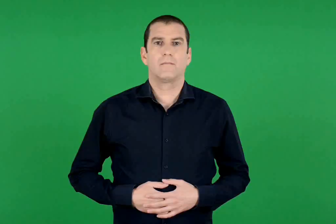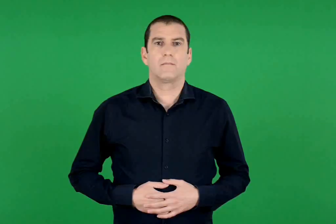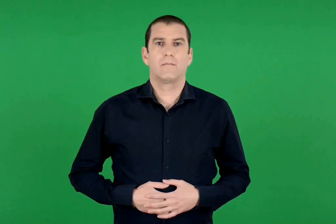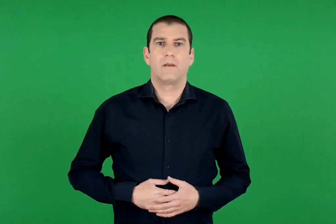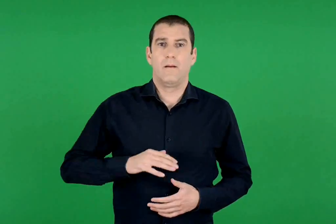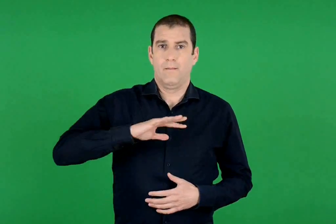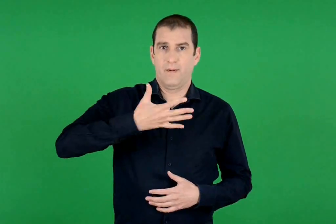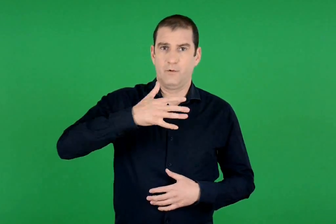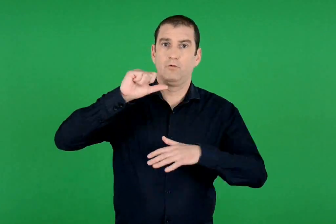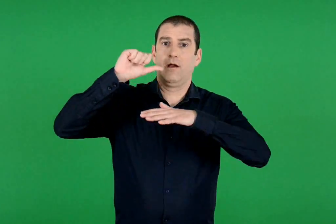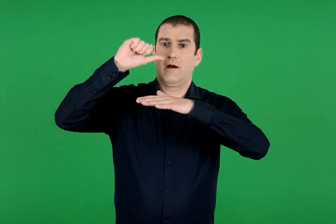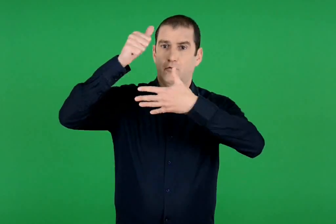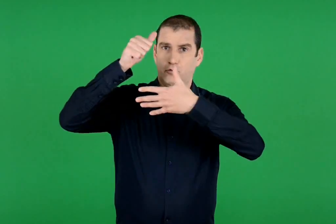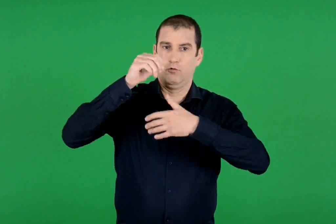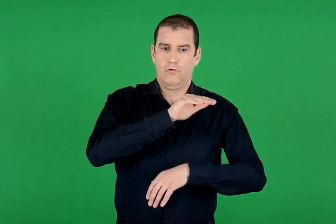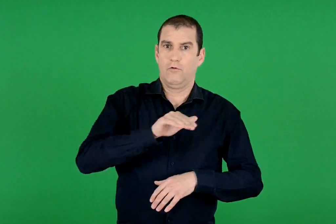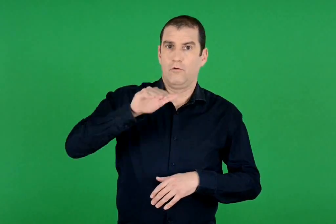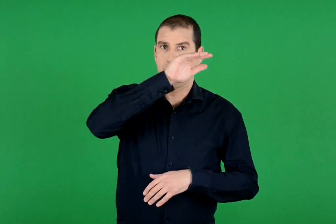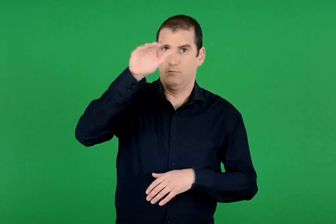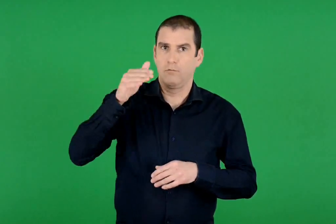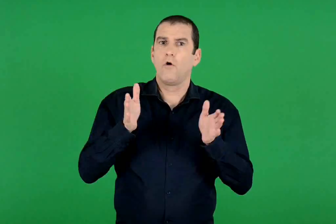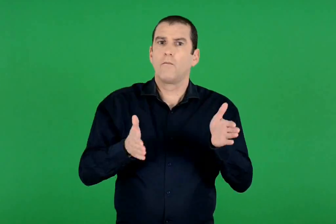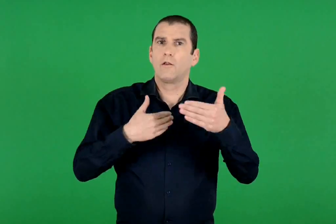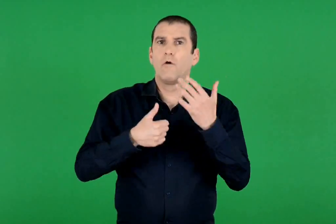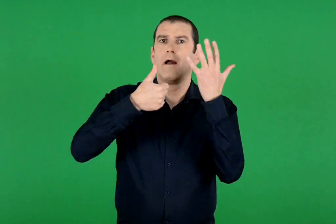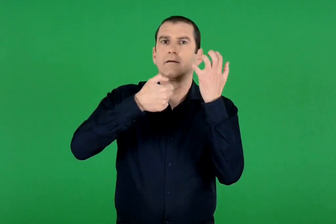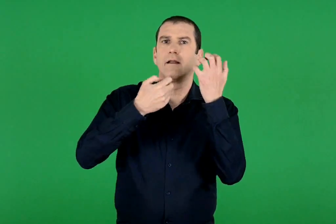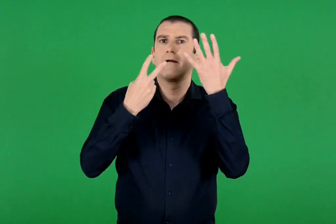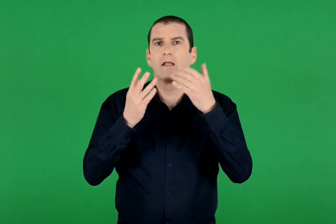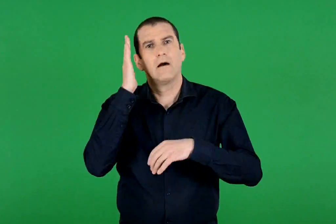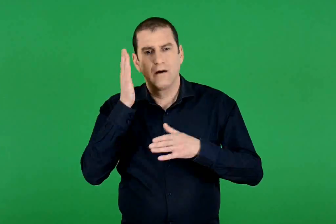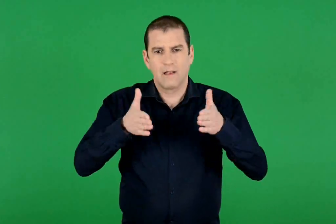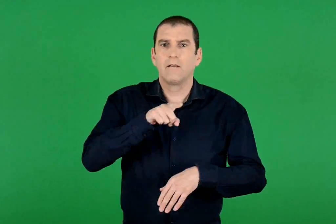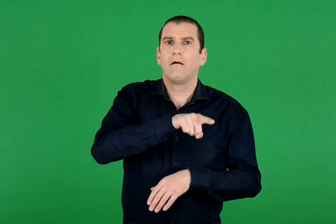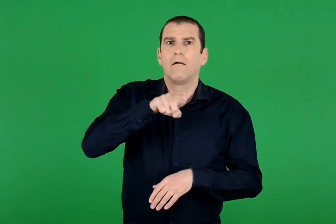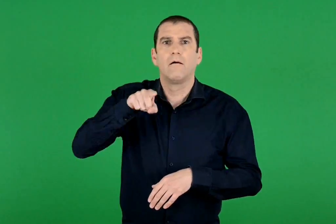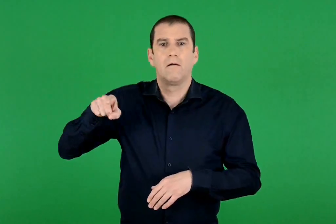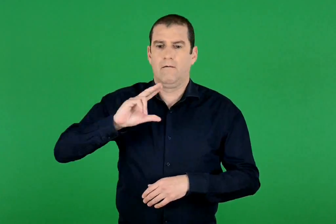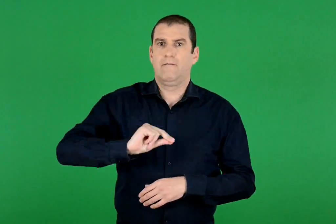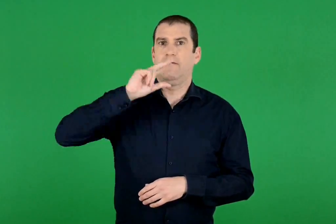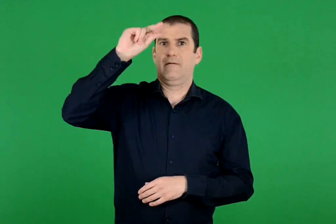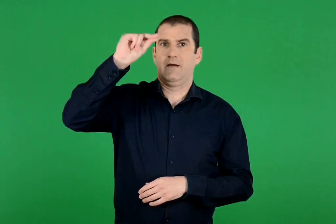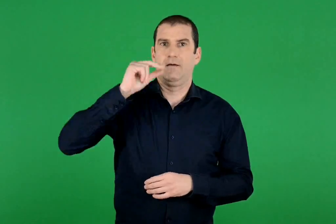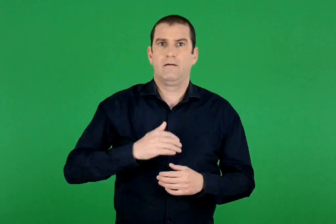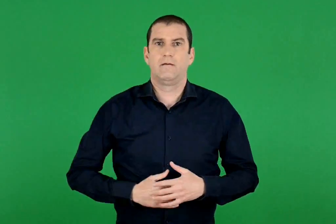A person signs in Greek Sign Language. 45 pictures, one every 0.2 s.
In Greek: ο πέμπτος και ο έκτος όροφος έχουν 67 μονόκλινα δωμάτια ο καθένας
